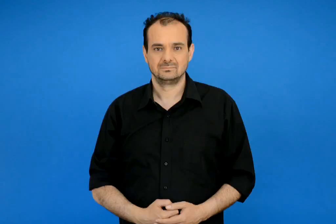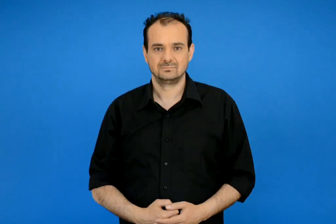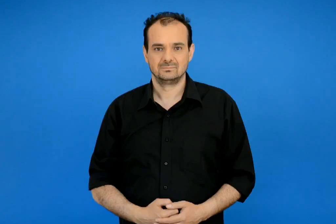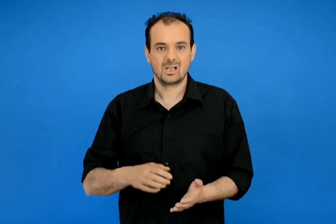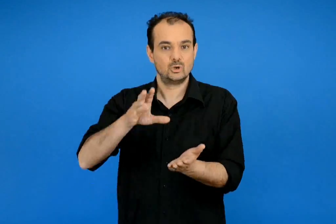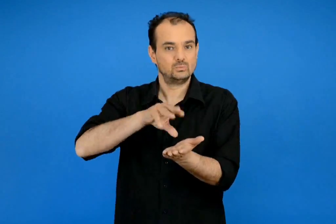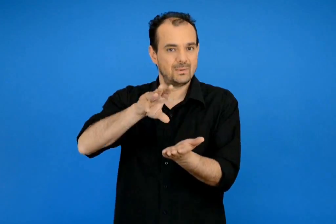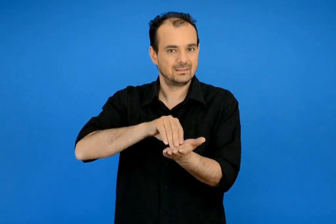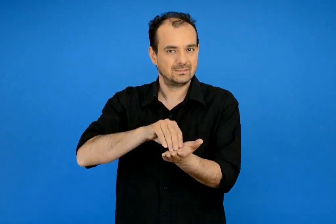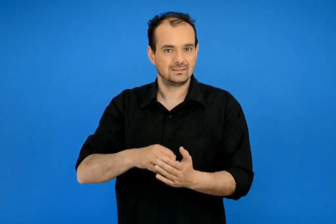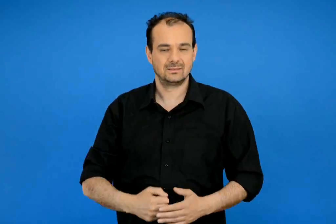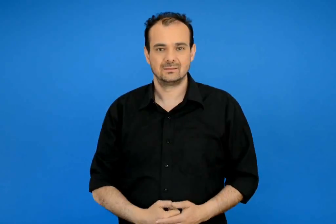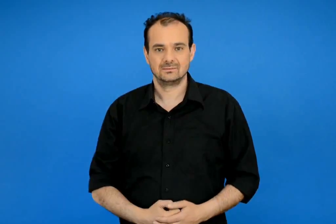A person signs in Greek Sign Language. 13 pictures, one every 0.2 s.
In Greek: σούπερ μάρκετ
